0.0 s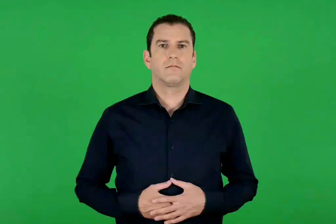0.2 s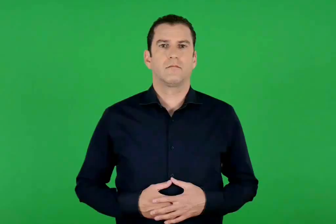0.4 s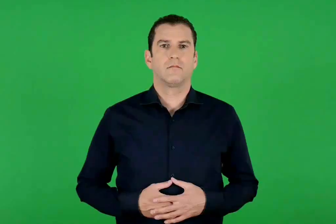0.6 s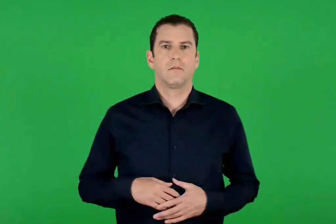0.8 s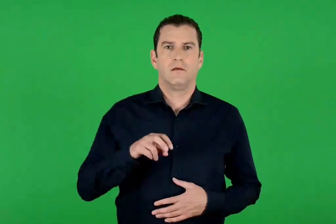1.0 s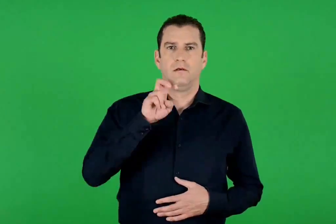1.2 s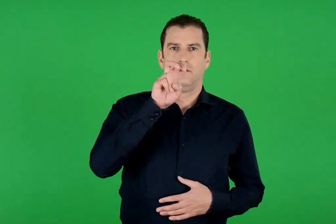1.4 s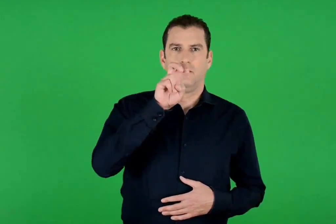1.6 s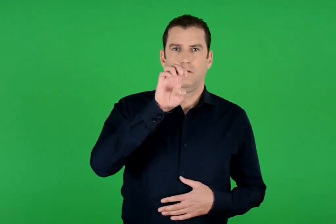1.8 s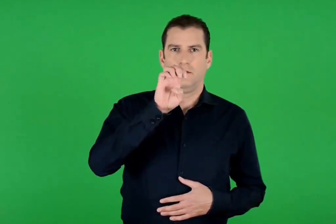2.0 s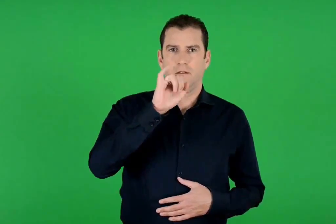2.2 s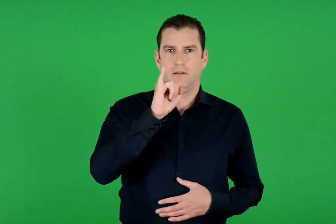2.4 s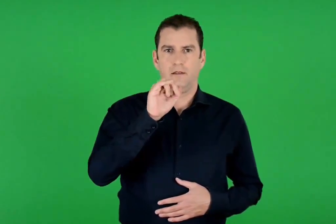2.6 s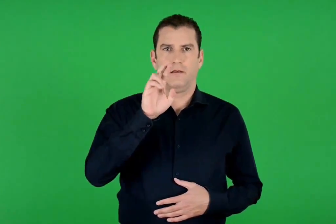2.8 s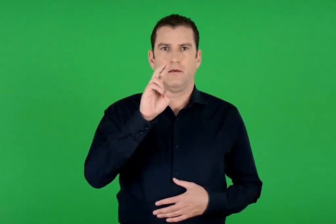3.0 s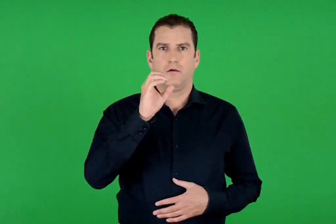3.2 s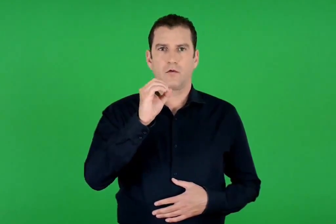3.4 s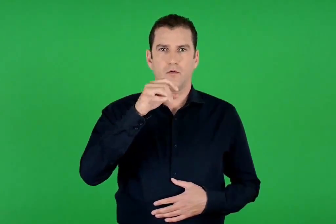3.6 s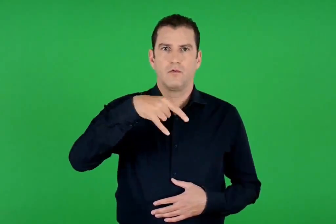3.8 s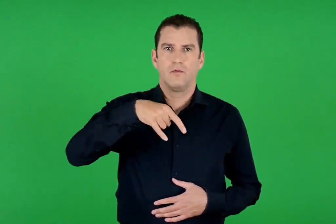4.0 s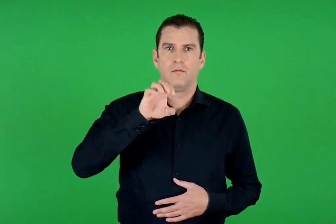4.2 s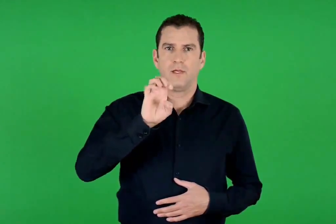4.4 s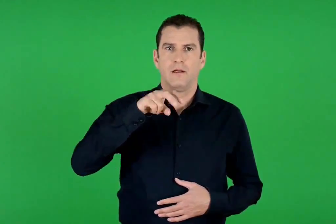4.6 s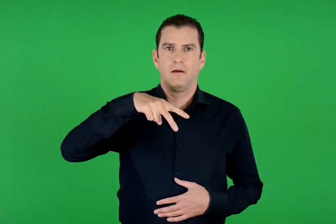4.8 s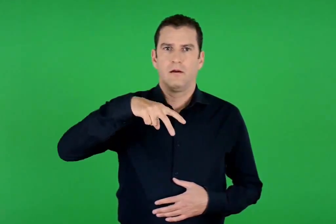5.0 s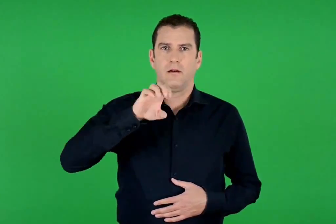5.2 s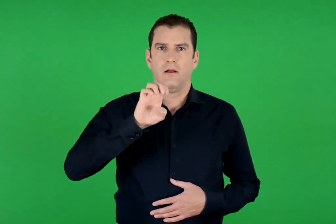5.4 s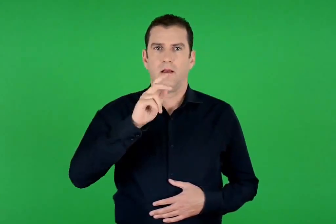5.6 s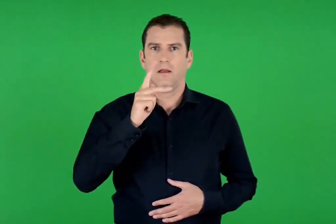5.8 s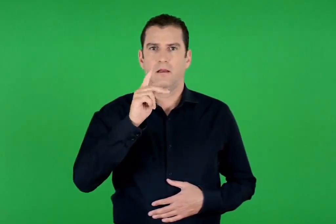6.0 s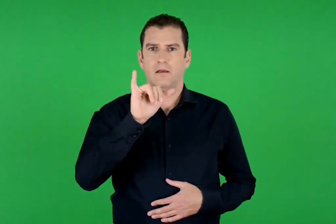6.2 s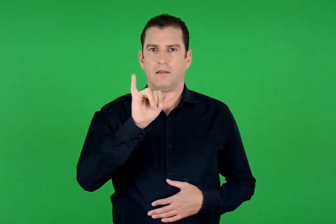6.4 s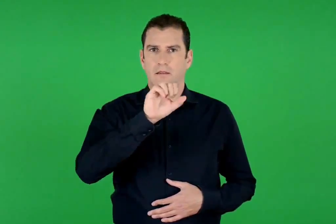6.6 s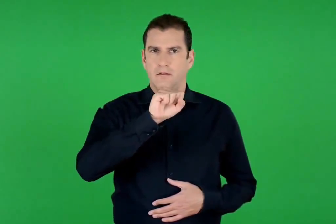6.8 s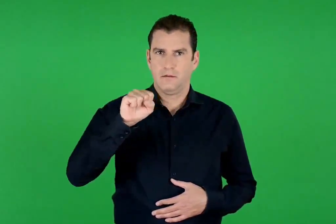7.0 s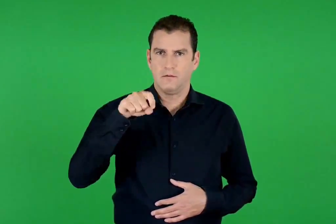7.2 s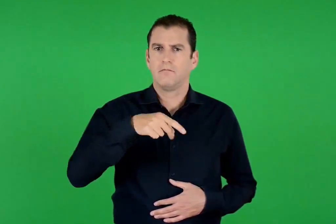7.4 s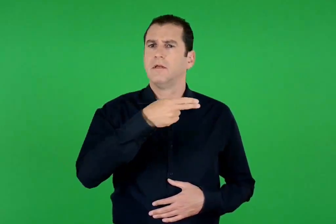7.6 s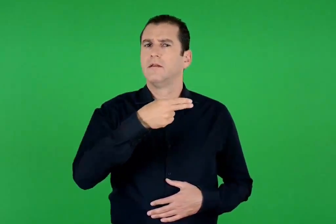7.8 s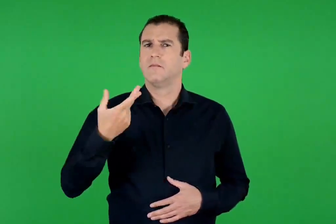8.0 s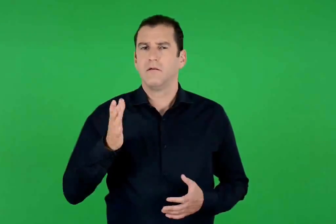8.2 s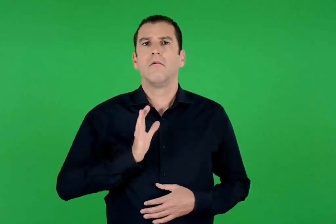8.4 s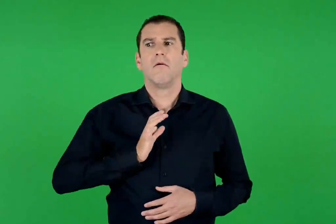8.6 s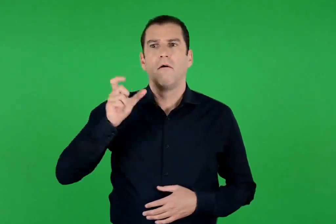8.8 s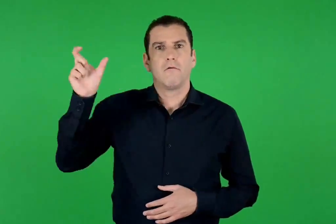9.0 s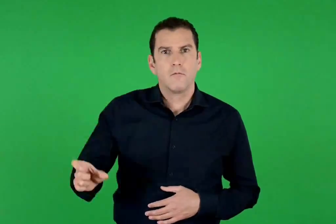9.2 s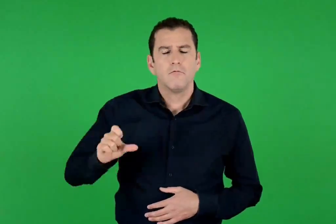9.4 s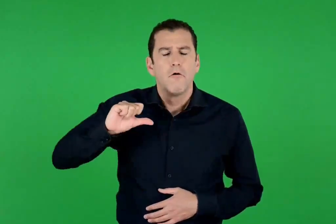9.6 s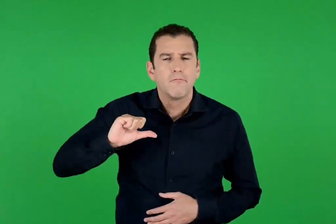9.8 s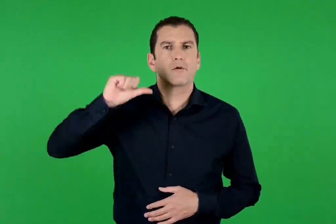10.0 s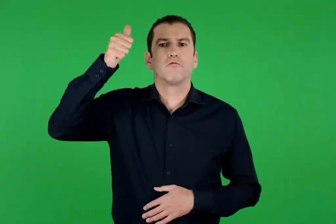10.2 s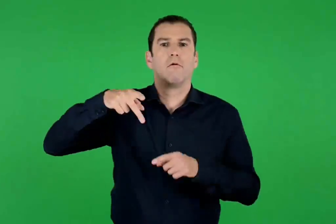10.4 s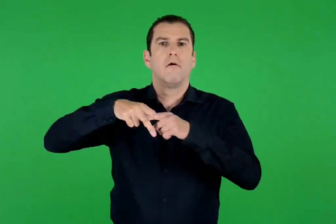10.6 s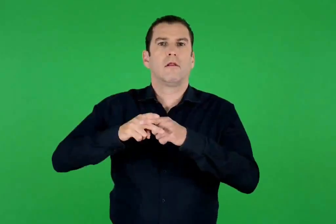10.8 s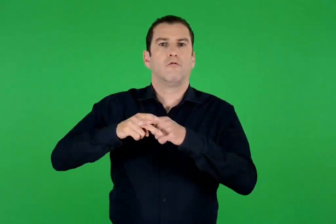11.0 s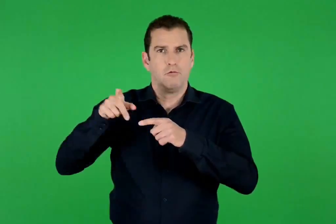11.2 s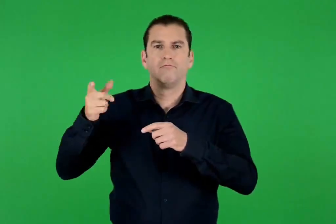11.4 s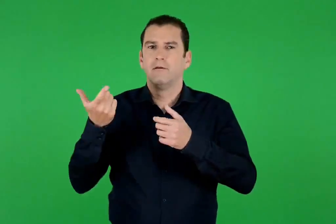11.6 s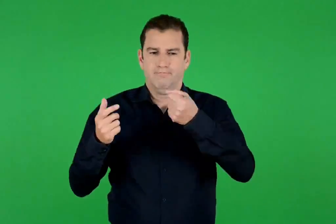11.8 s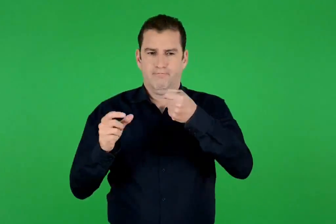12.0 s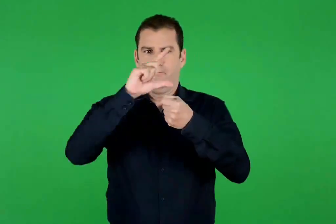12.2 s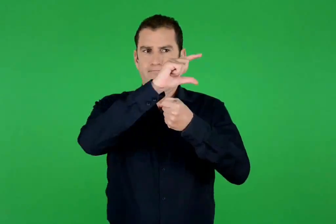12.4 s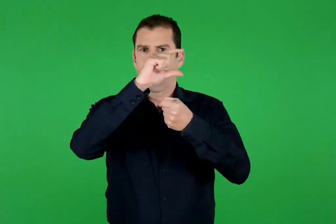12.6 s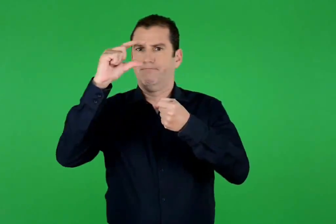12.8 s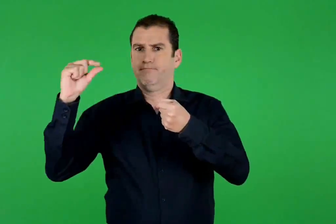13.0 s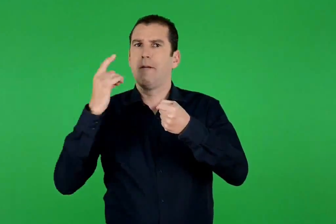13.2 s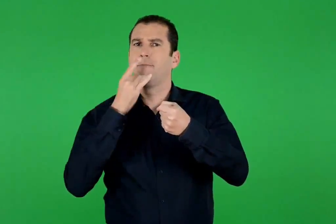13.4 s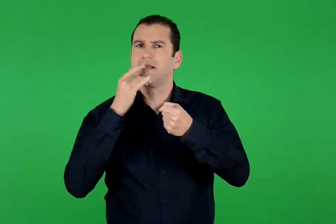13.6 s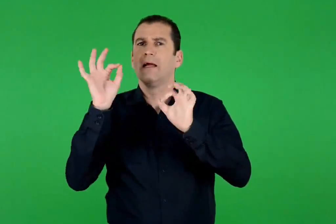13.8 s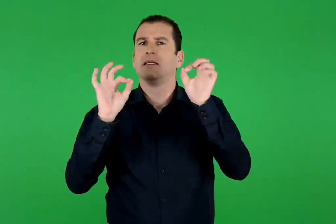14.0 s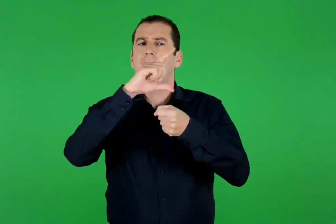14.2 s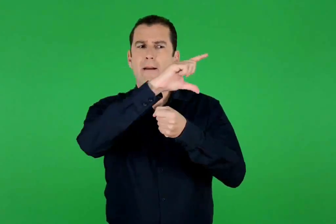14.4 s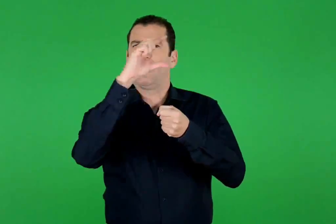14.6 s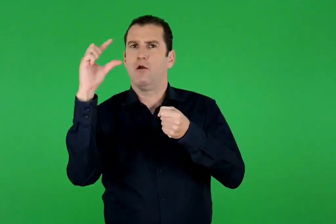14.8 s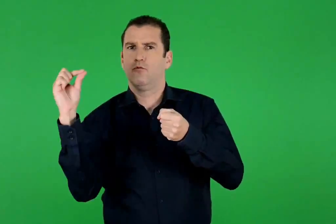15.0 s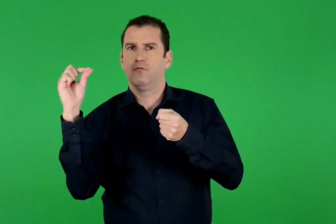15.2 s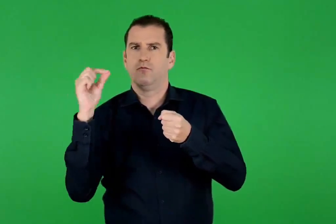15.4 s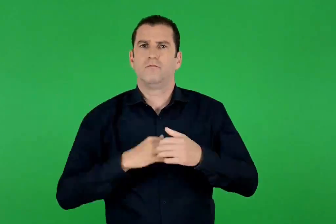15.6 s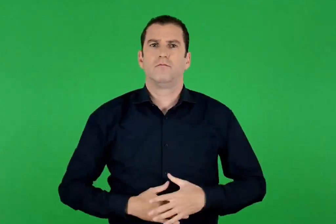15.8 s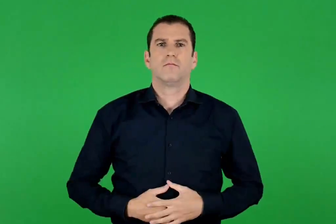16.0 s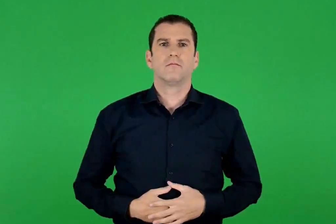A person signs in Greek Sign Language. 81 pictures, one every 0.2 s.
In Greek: χειροπέλεκυς το πρώτο εργαλείο του ανθρώπου πέτρα σε σχήμα αμύγδαλου
